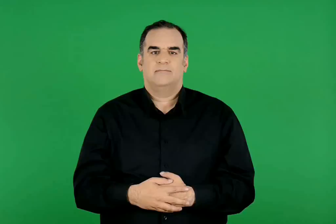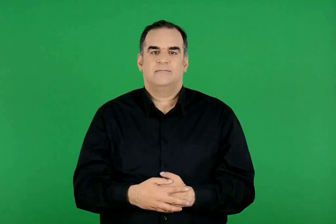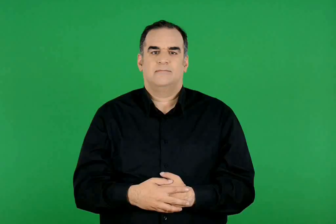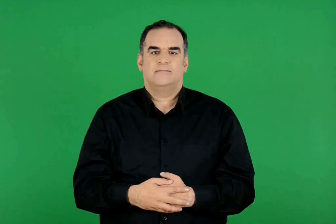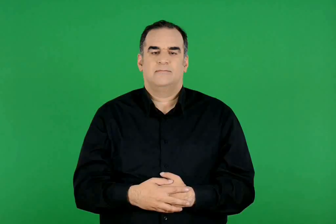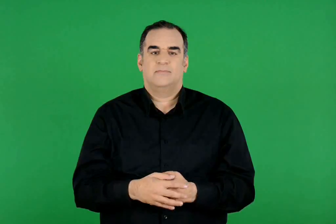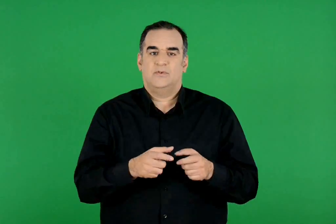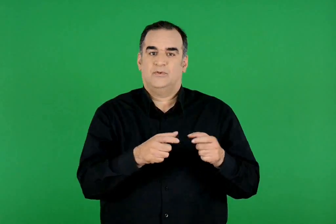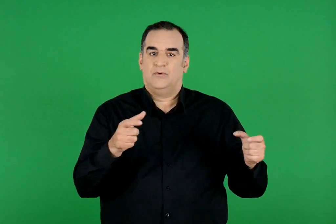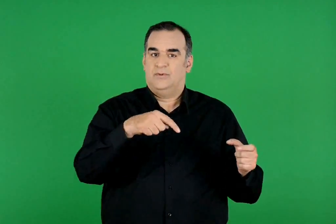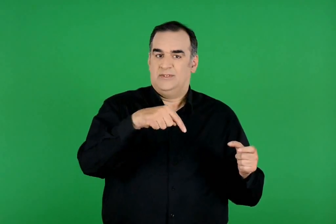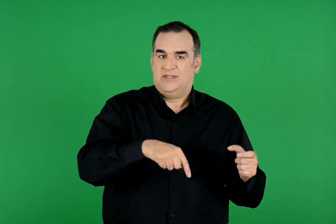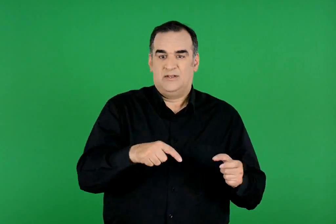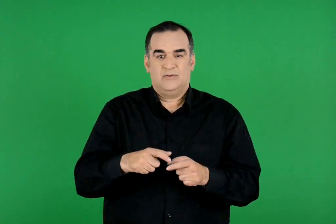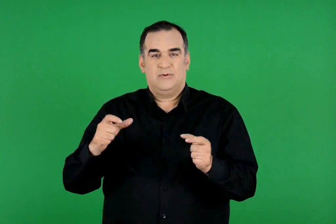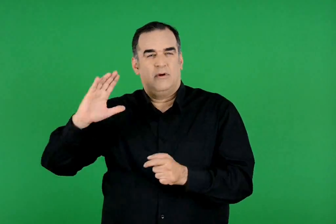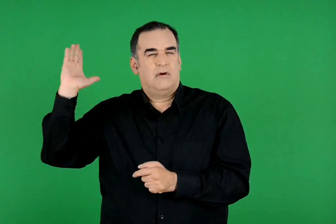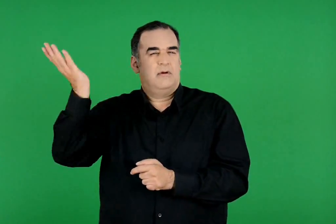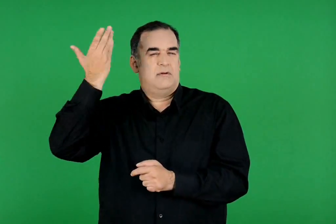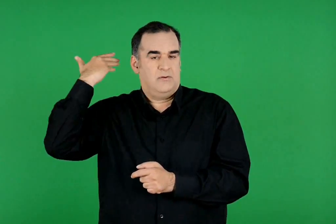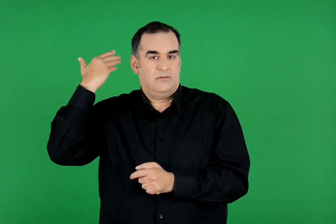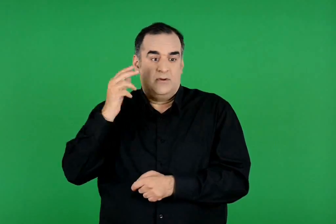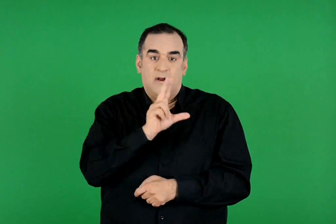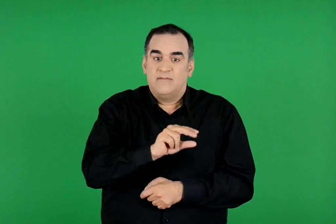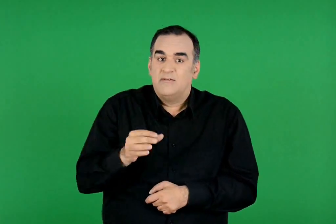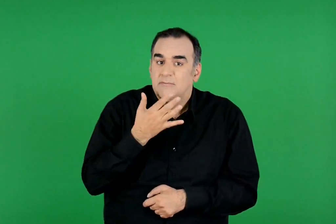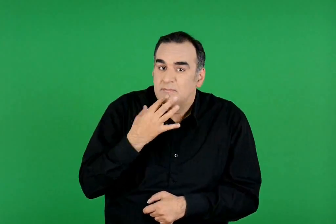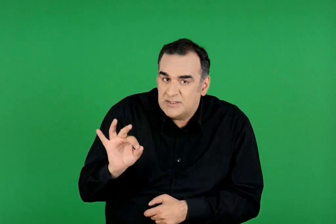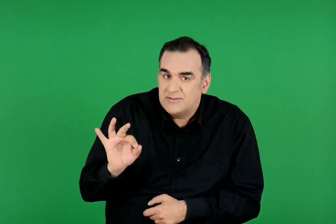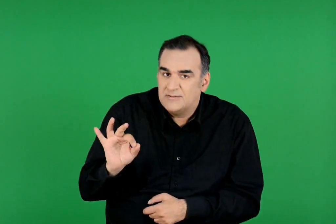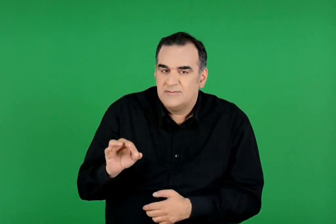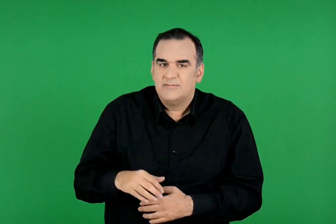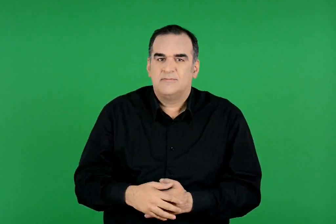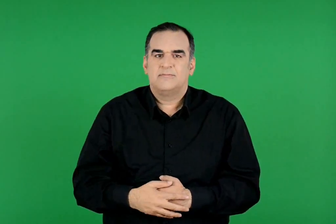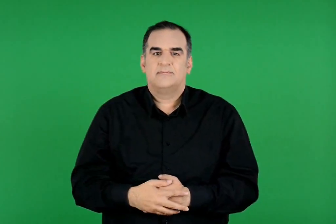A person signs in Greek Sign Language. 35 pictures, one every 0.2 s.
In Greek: πόσο μοιάζει το σημερινό σχολείο με το σχολείο των αρχαίων χρόνων ;
